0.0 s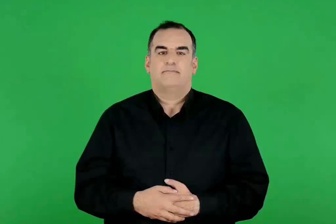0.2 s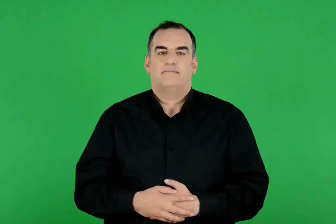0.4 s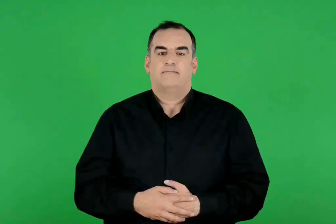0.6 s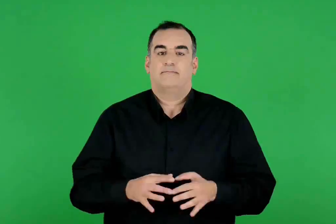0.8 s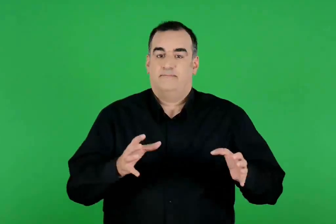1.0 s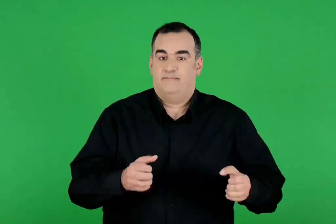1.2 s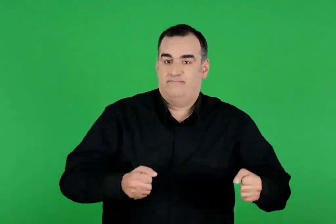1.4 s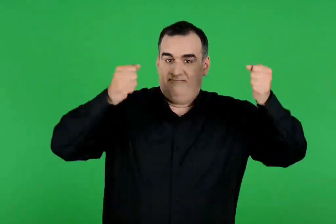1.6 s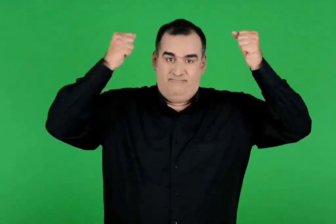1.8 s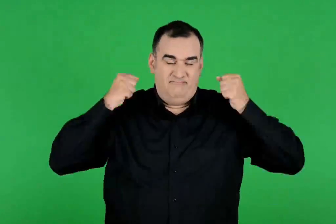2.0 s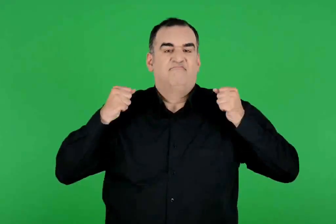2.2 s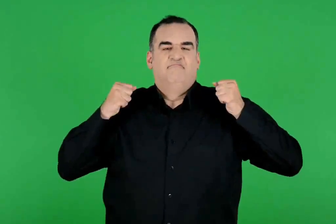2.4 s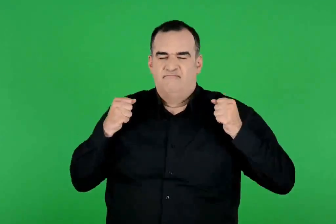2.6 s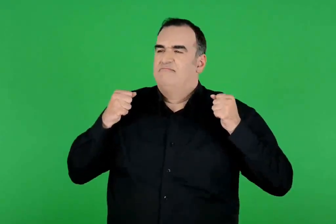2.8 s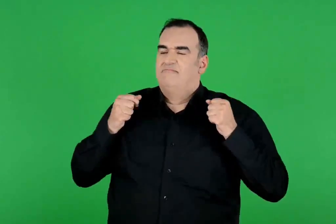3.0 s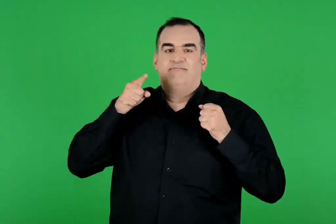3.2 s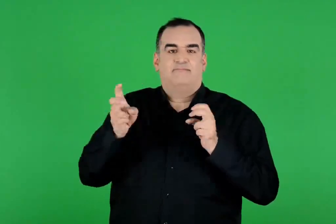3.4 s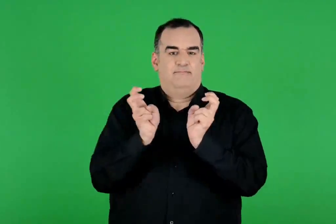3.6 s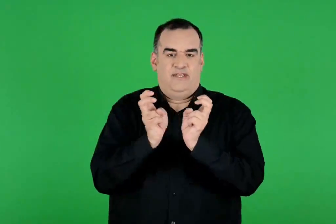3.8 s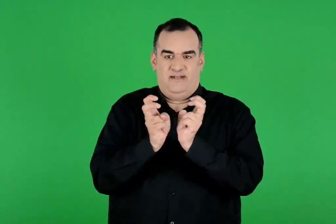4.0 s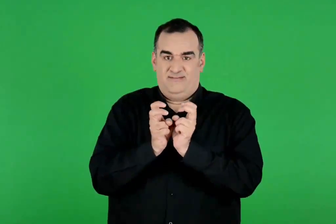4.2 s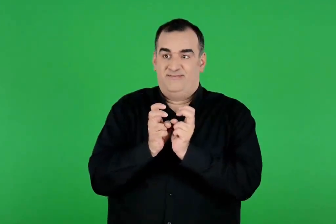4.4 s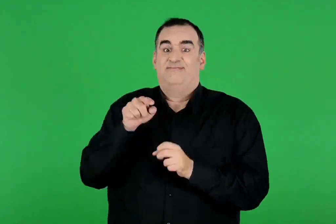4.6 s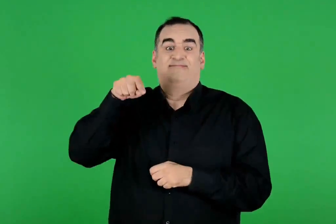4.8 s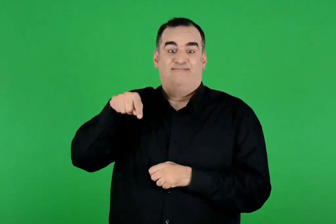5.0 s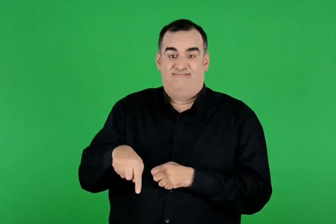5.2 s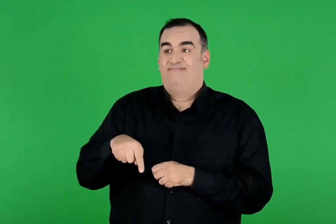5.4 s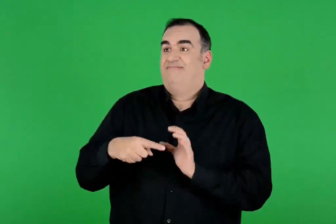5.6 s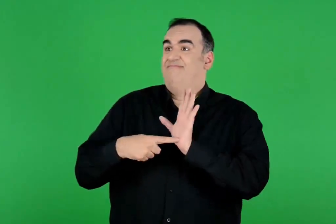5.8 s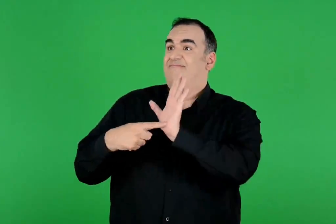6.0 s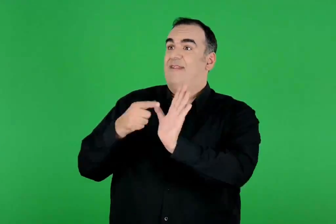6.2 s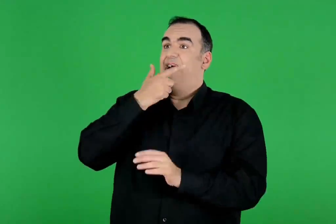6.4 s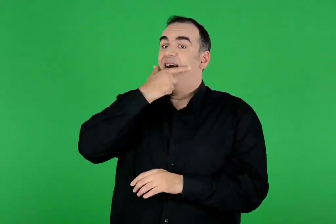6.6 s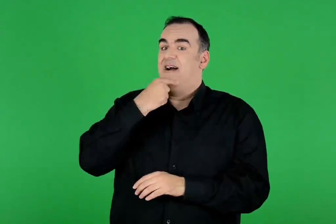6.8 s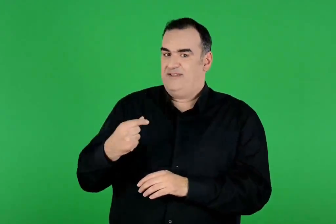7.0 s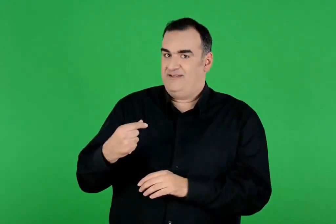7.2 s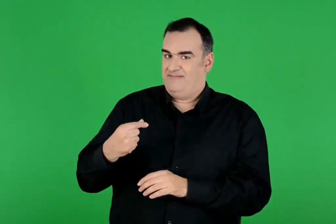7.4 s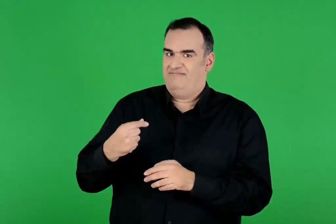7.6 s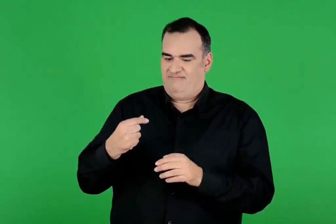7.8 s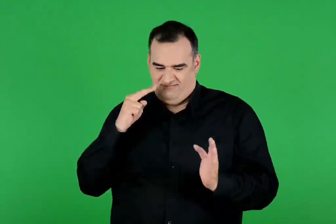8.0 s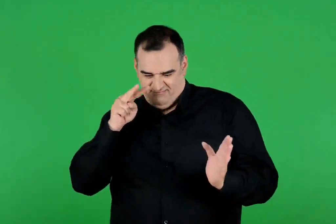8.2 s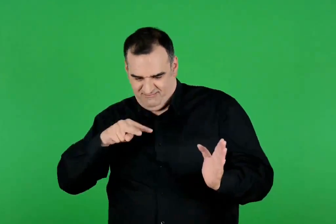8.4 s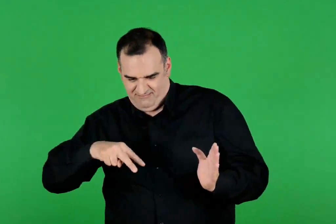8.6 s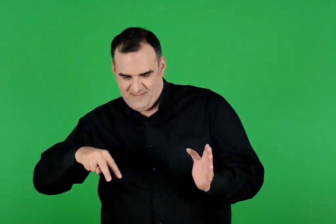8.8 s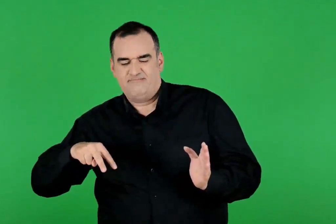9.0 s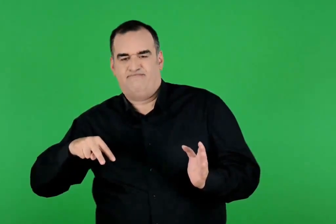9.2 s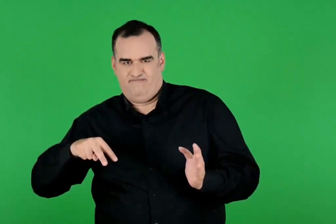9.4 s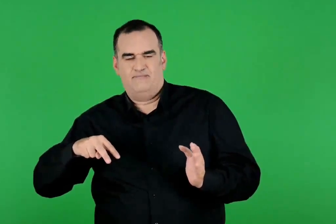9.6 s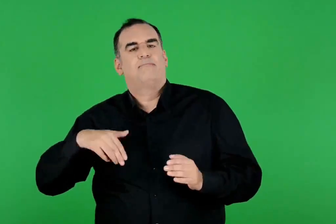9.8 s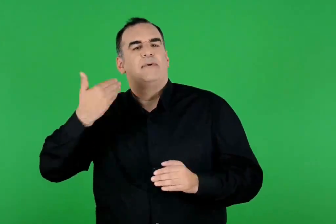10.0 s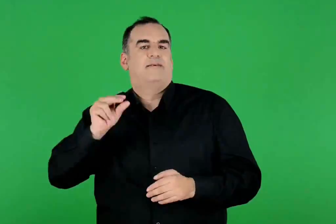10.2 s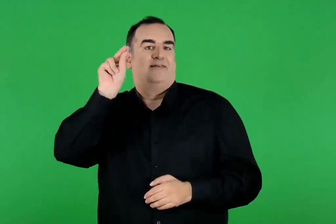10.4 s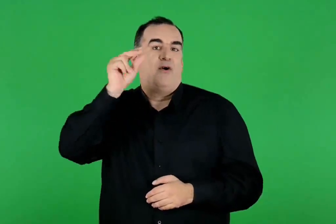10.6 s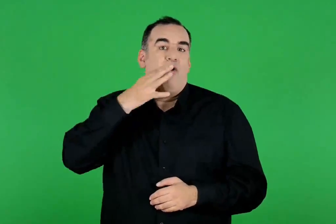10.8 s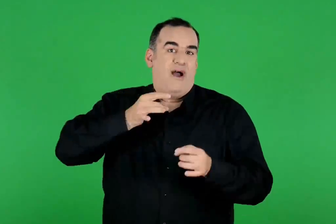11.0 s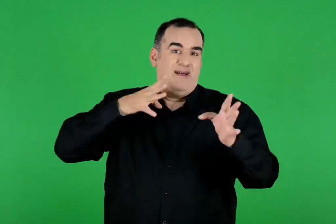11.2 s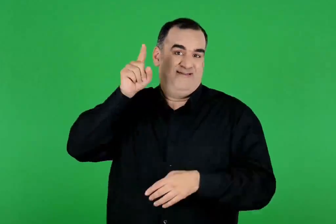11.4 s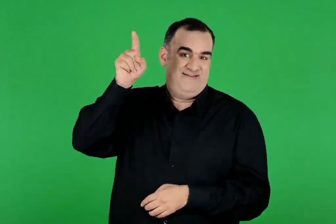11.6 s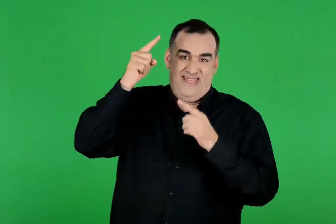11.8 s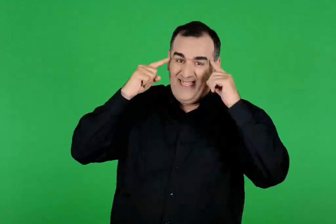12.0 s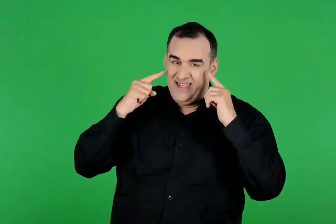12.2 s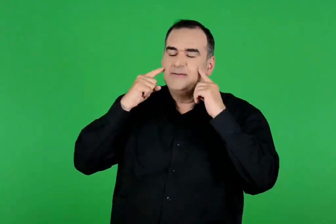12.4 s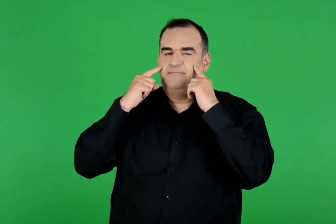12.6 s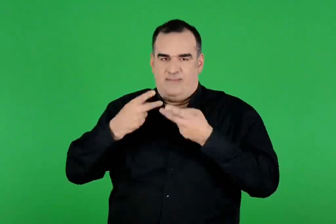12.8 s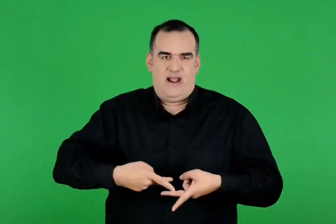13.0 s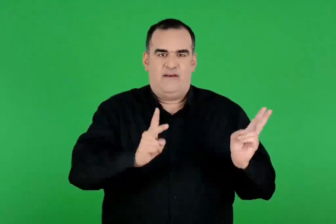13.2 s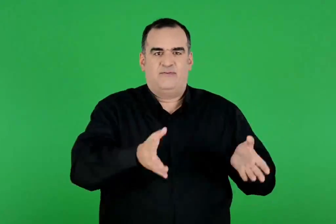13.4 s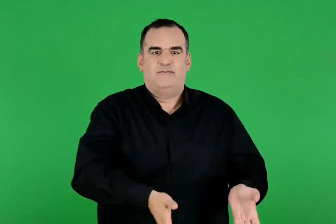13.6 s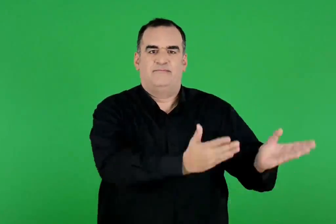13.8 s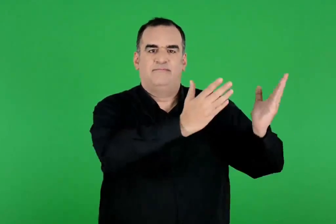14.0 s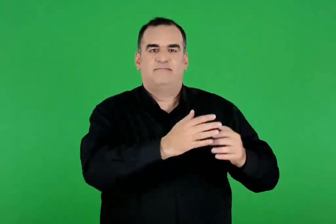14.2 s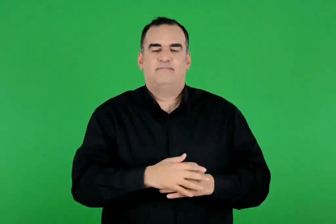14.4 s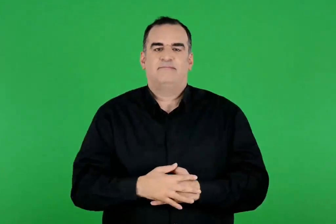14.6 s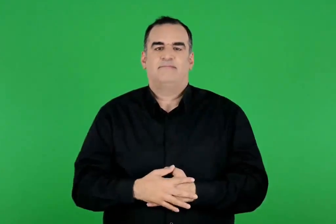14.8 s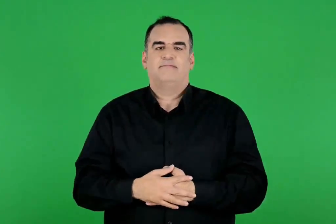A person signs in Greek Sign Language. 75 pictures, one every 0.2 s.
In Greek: μετά το σήκωσε στους ώμους του και το πήγε στις μυκήνες. αφού το έδειξε στον ευρυσθέα , το άφησε ελεύθερο , όπως είχε υποσχεθεί στη θεά άρτεμη
